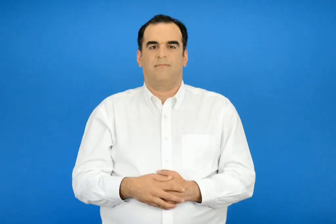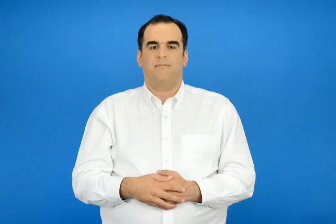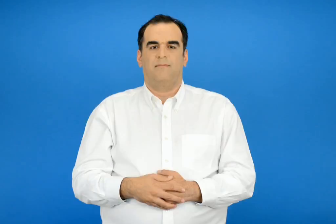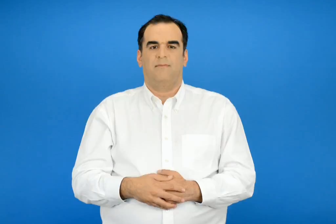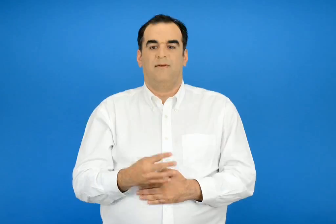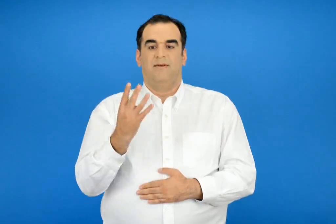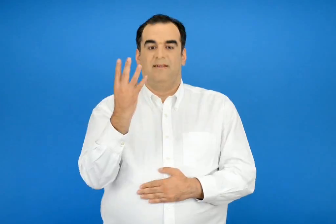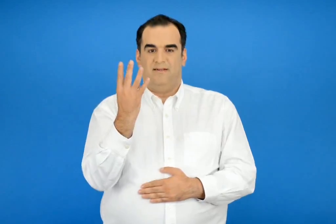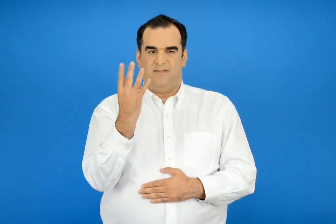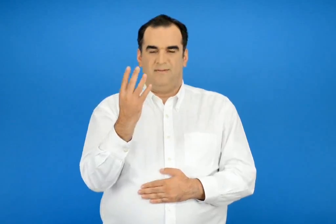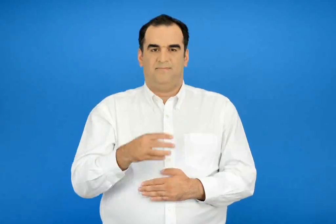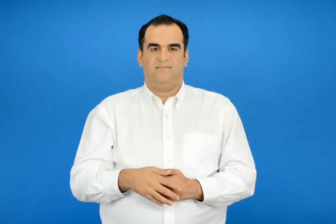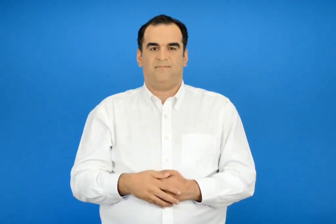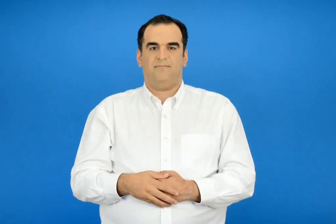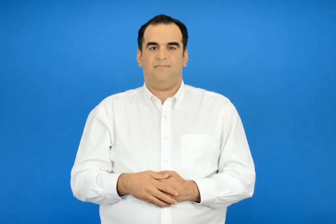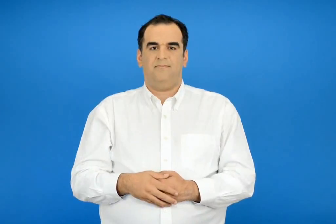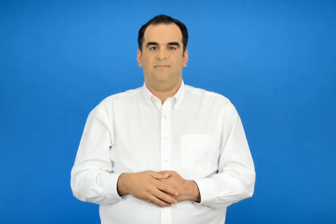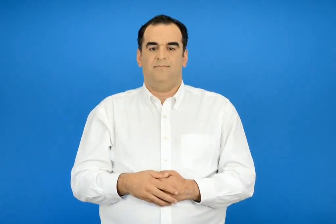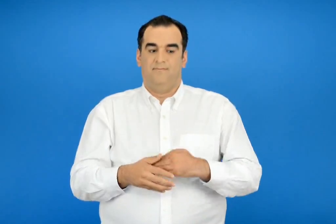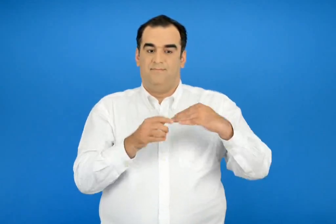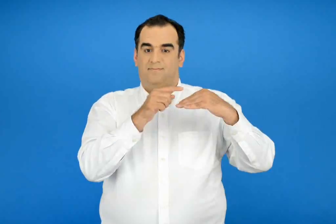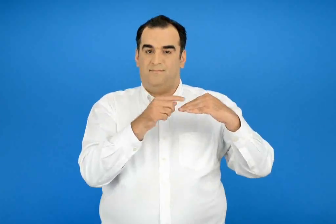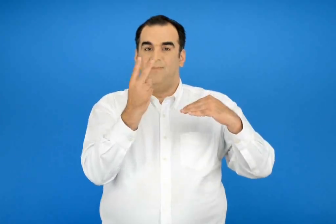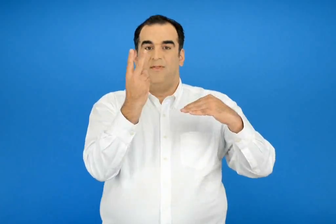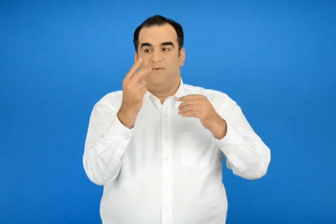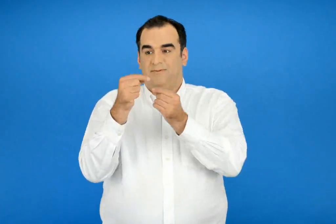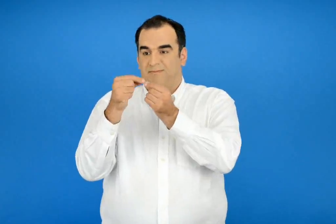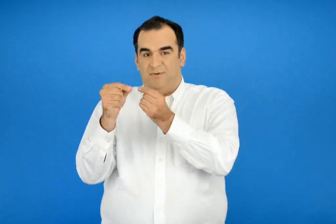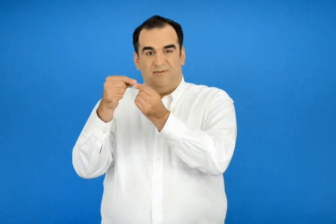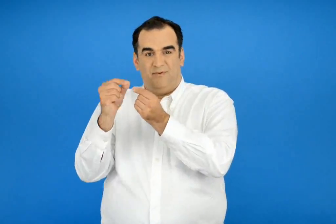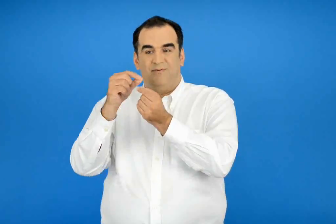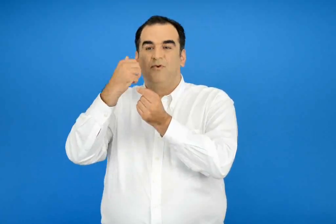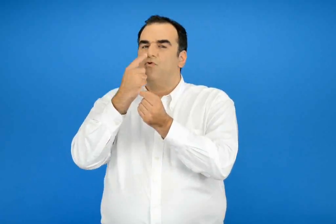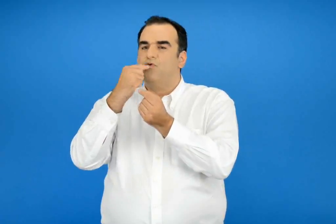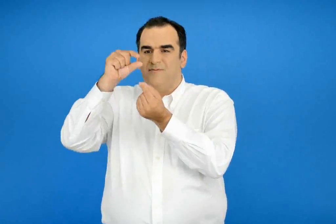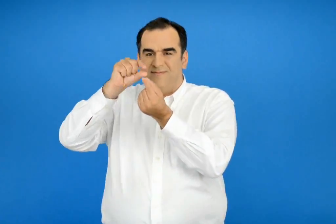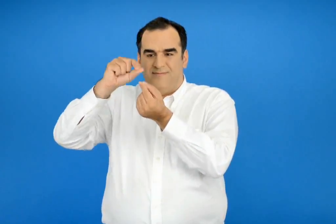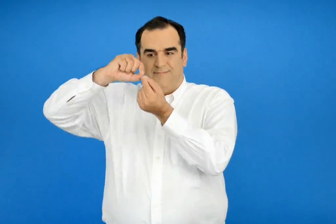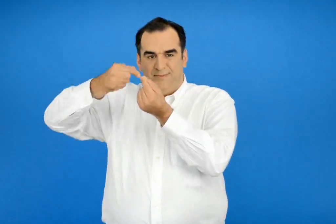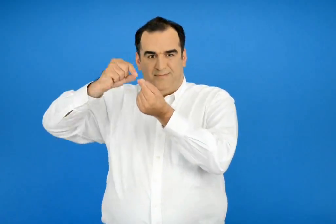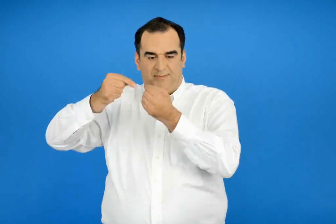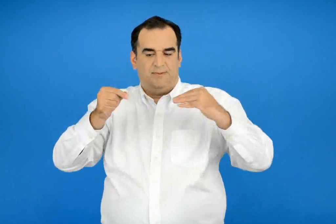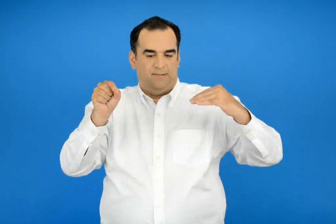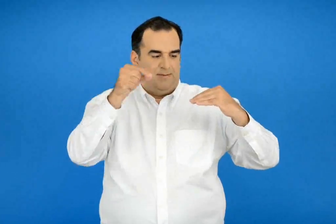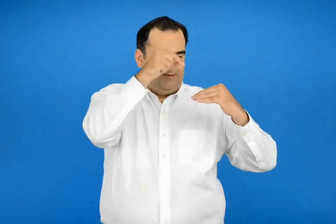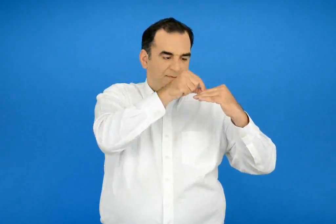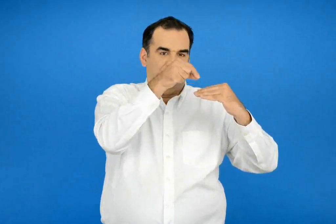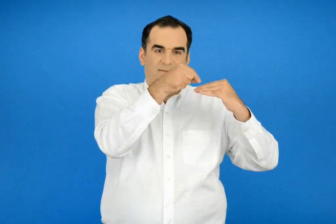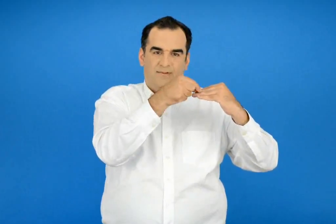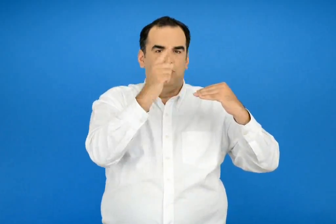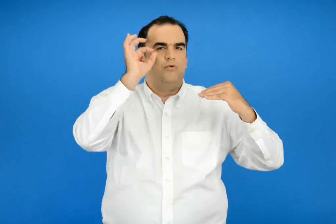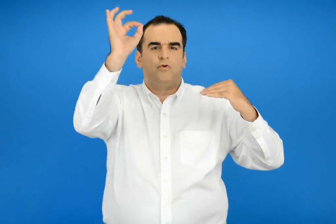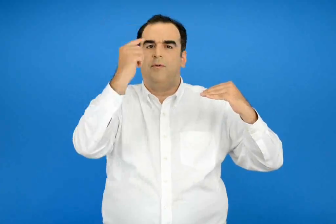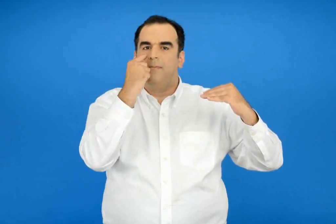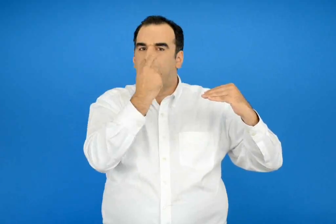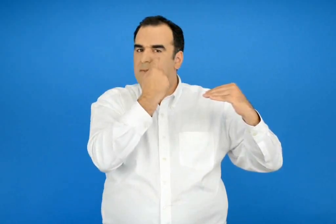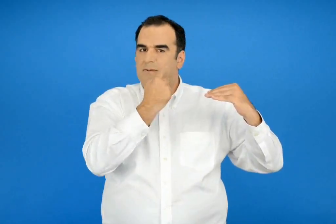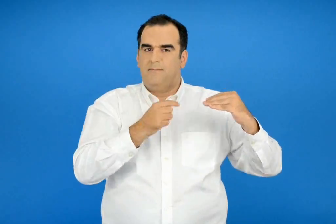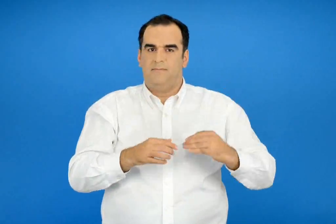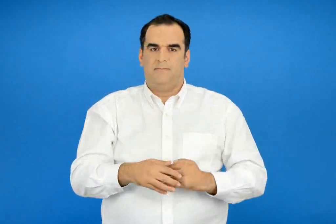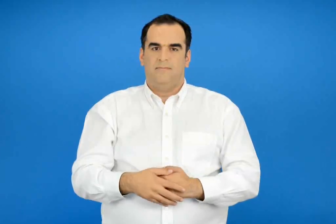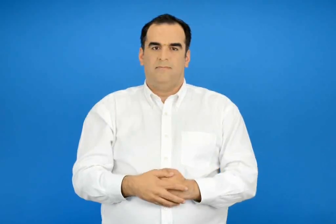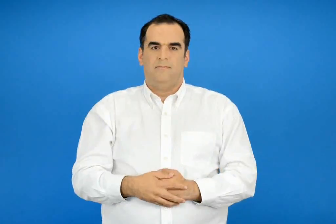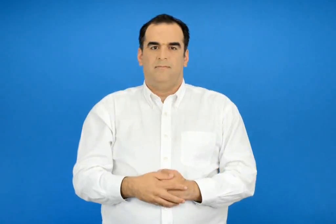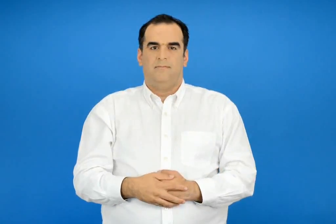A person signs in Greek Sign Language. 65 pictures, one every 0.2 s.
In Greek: 4 βάζετε δύο κεφάλες σπίρτου για ματιά
